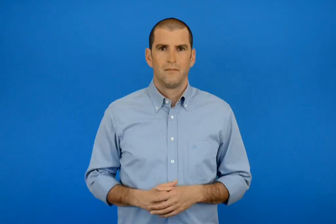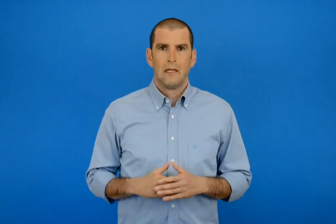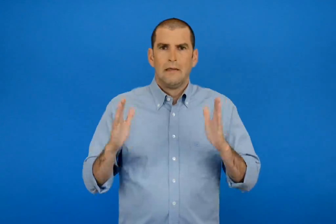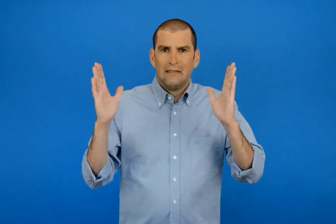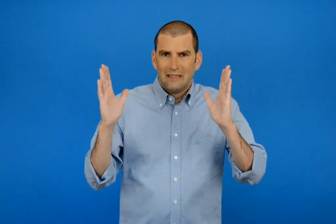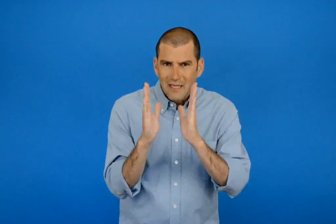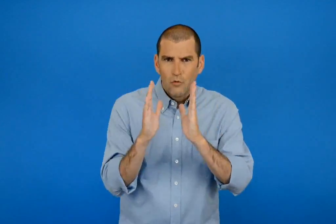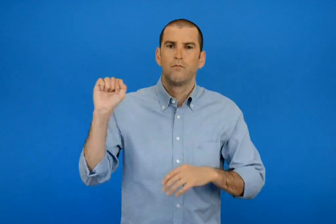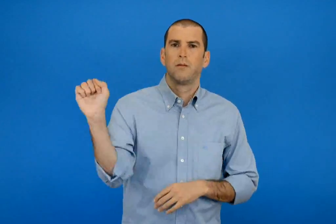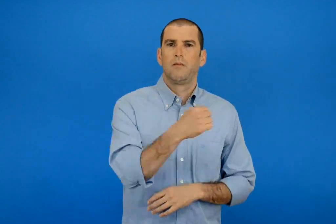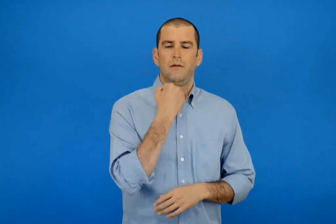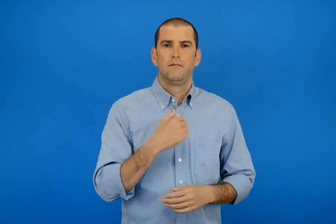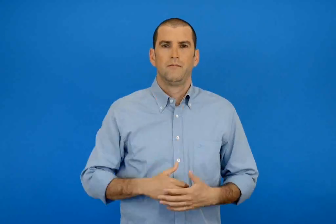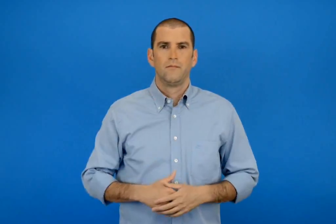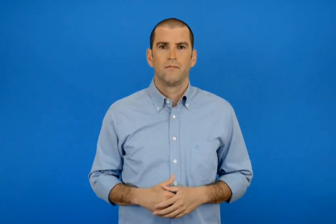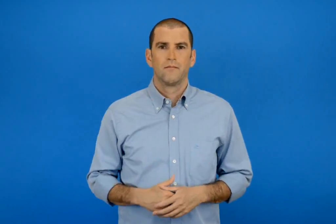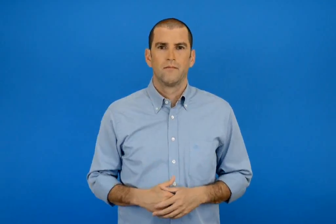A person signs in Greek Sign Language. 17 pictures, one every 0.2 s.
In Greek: το πιο στενό ;
